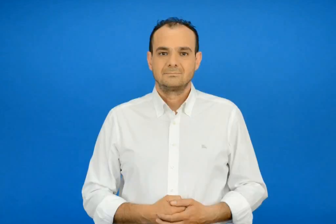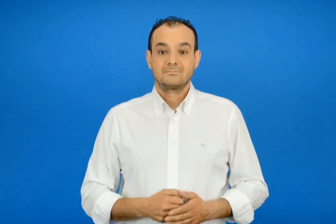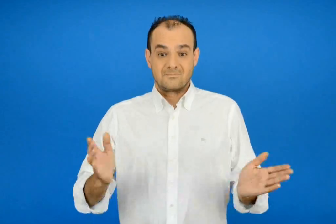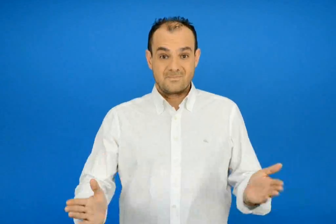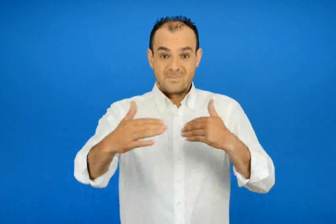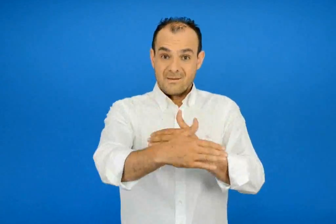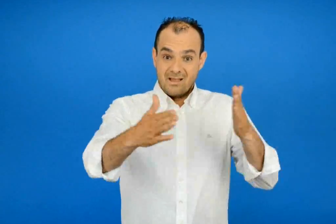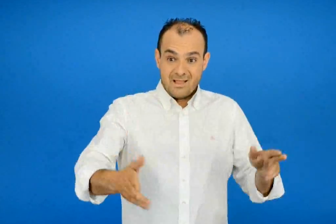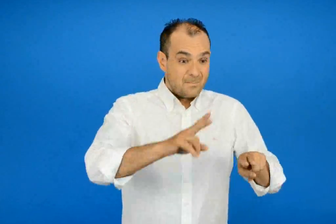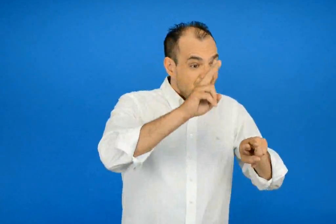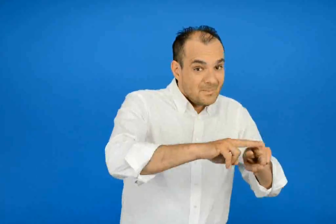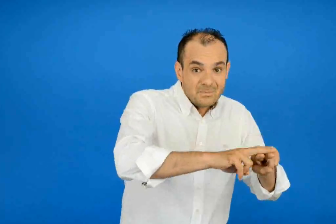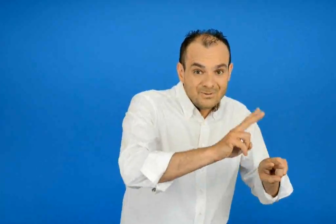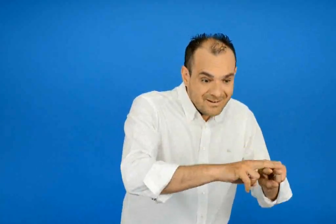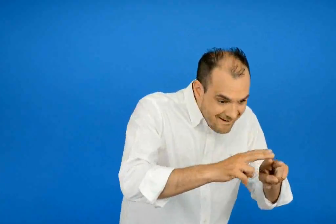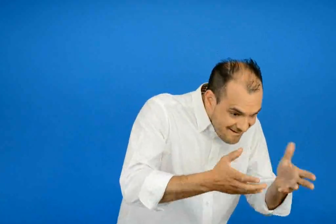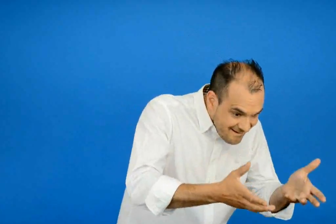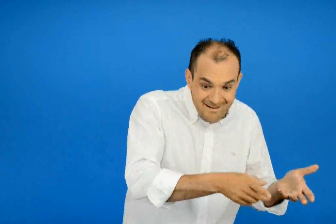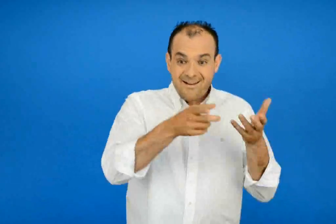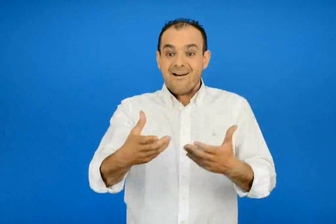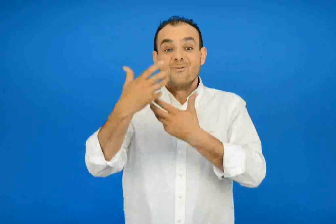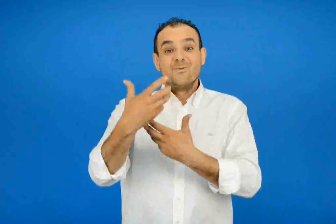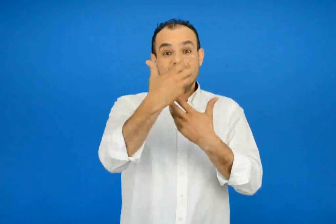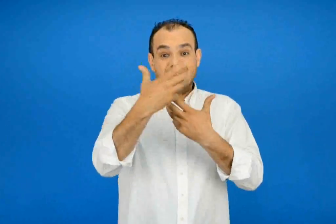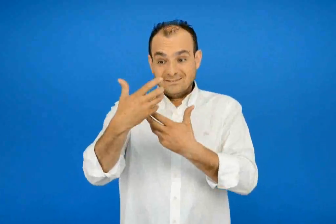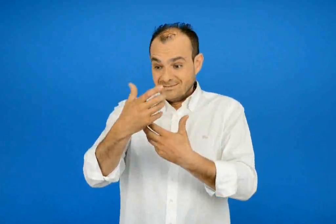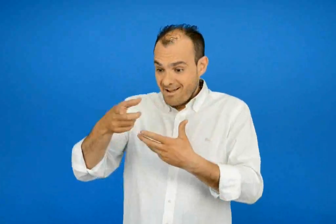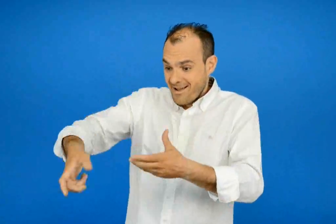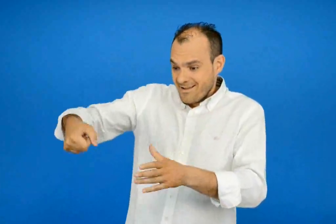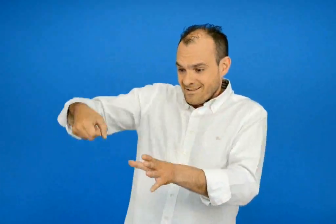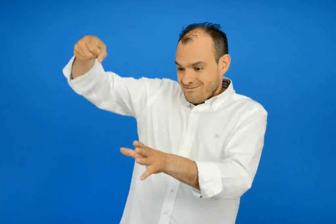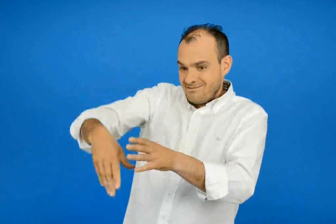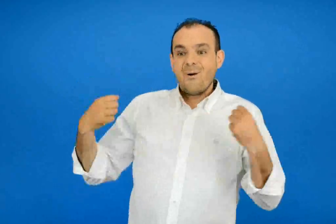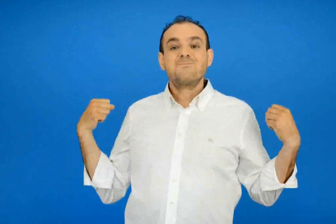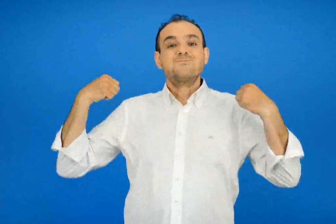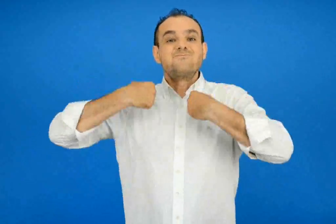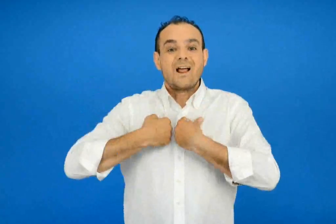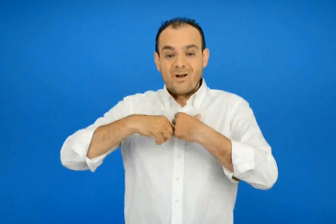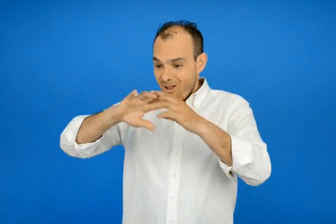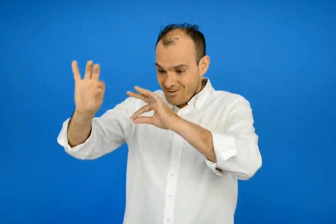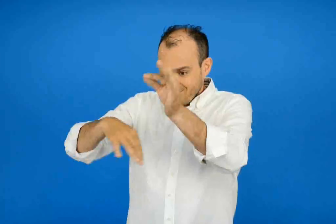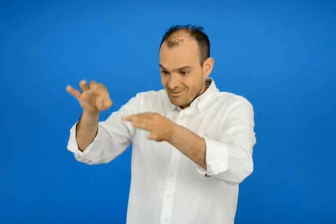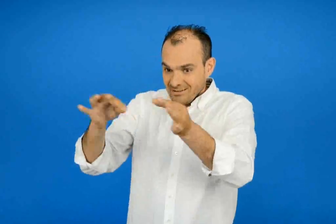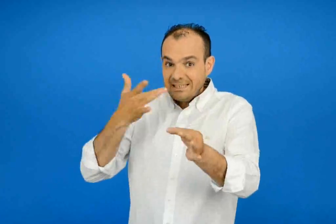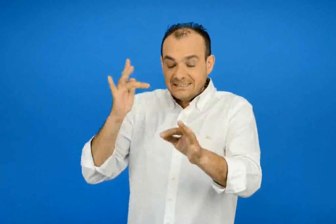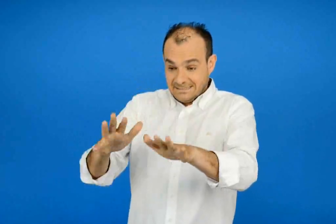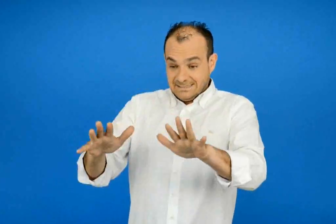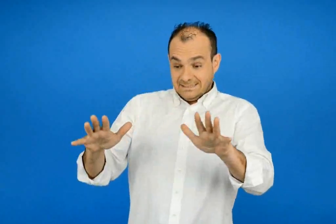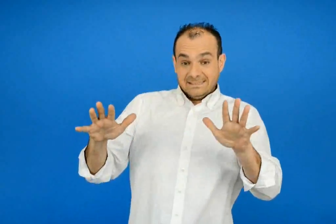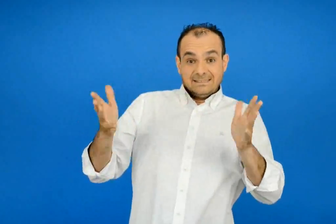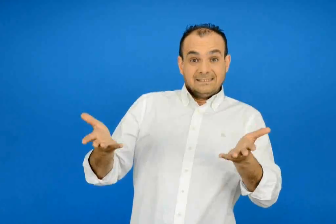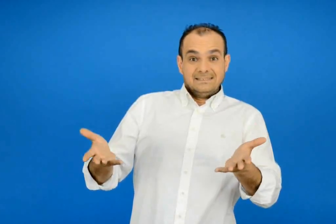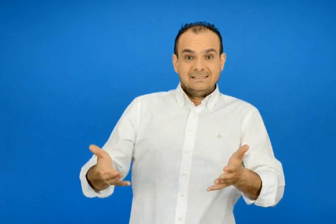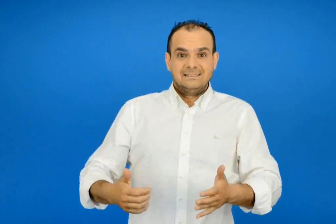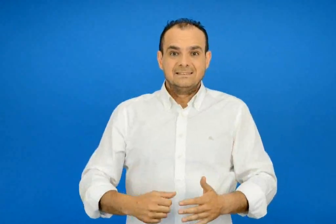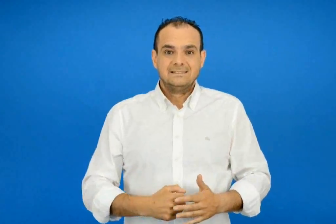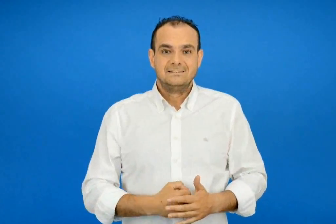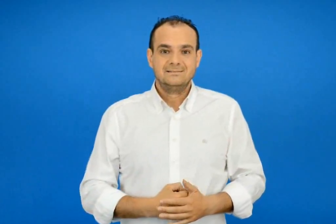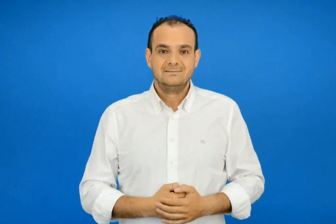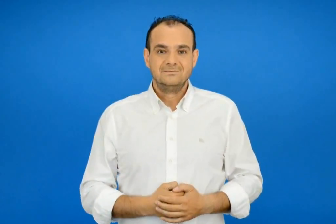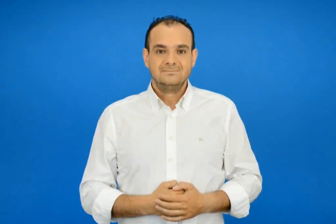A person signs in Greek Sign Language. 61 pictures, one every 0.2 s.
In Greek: πακέτα με παπούτσια και κούκλες σακουλές με μπουφάν και χρυσές κορδελίτσες
